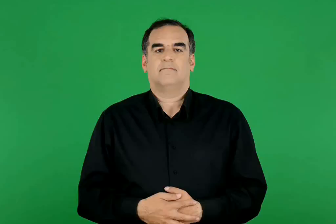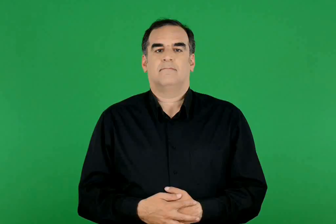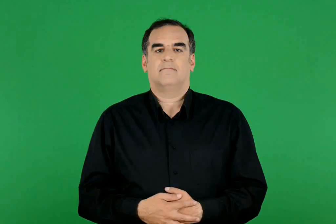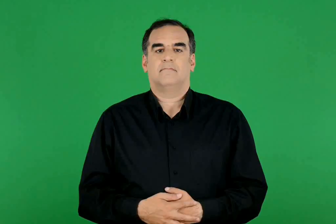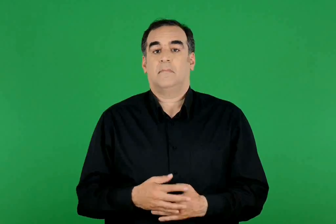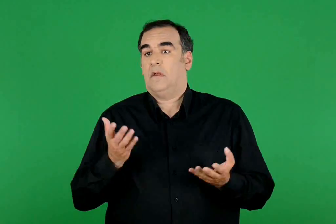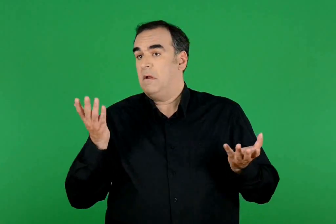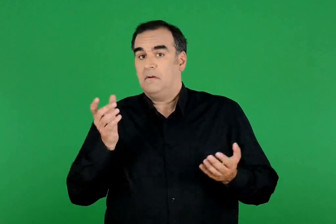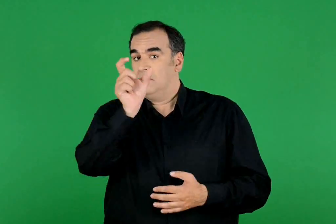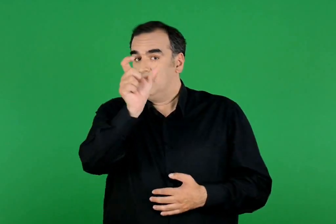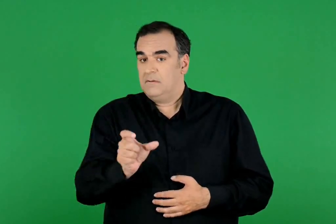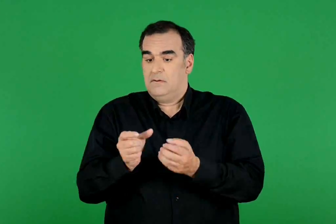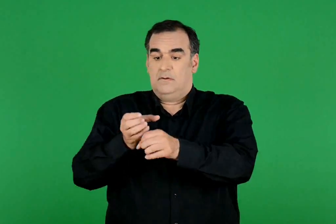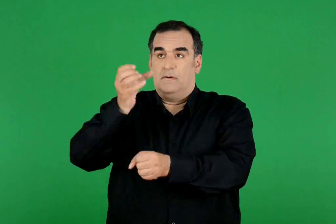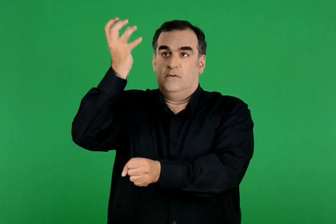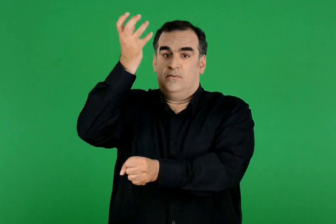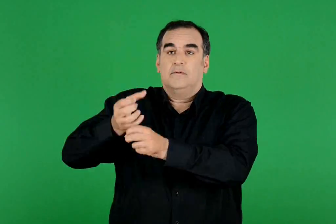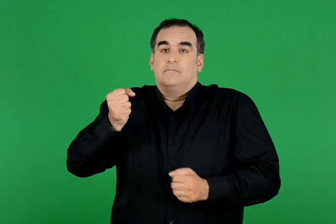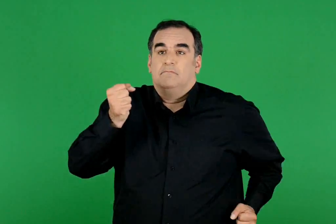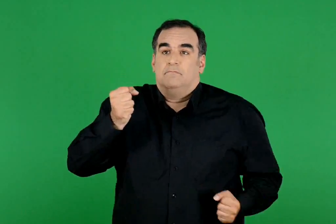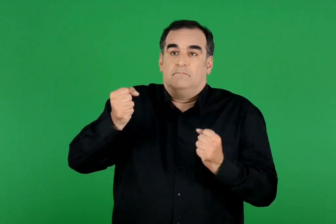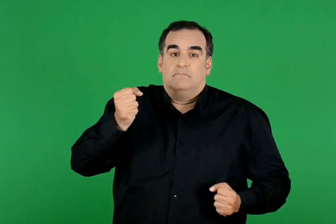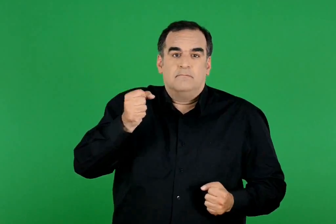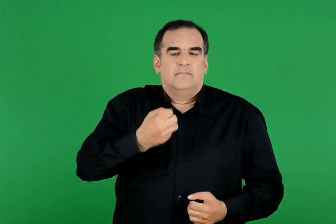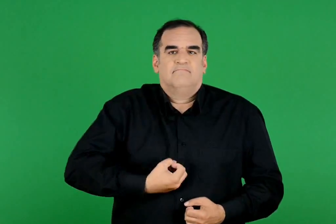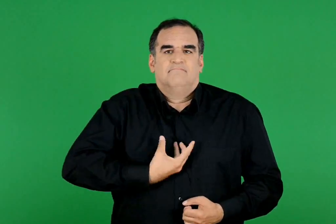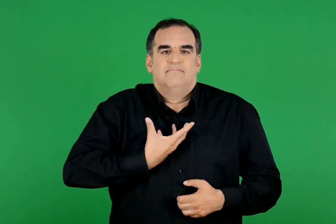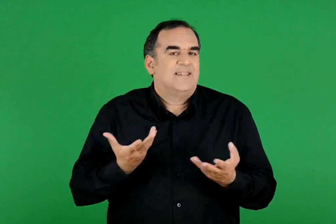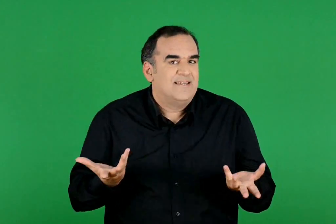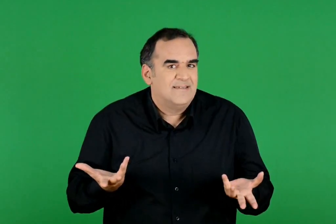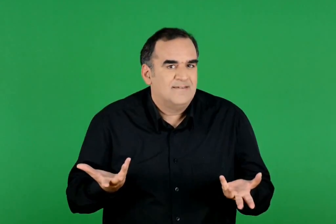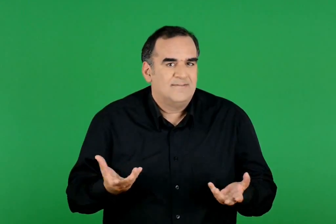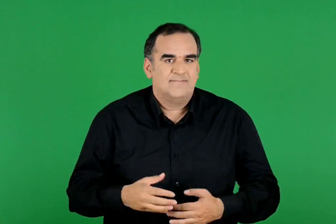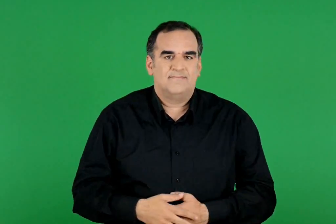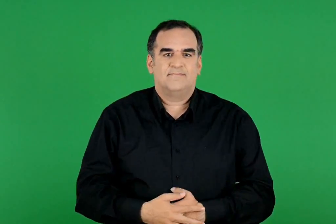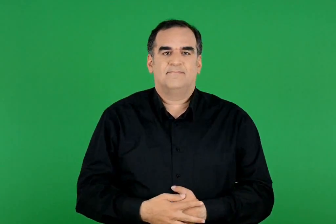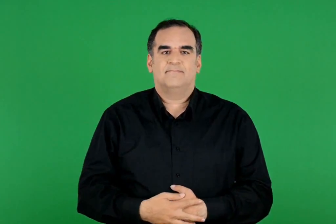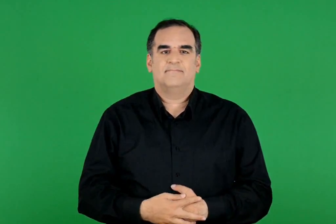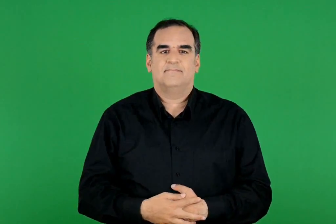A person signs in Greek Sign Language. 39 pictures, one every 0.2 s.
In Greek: τι θα ένιωθες αν ήσουν εσύ ο λαμπαδηδρόμος ;
